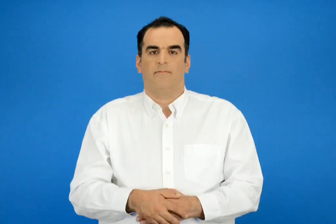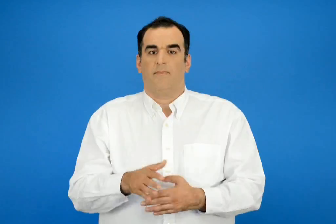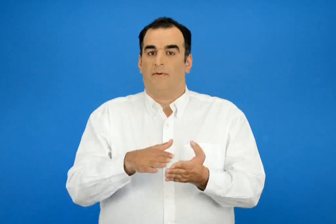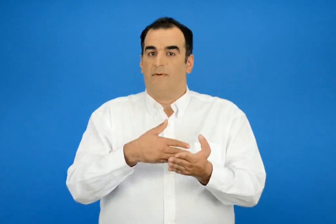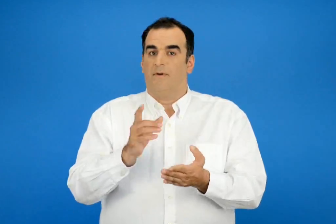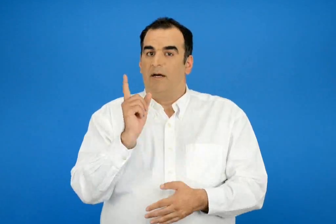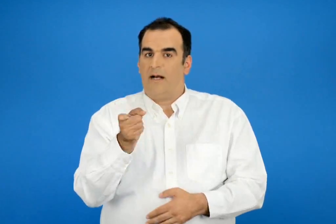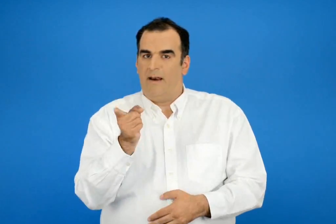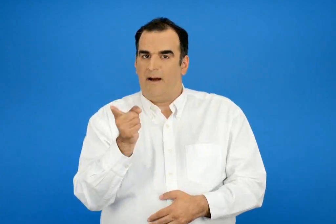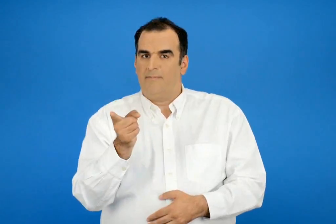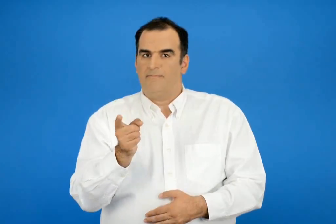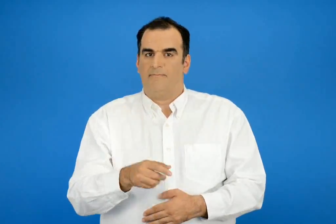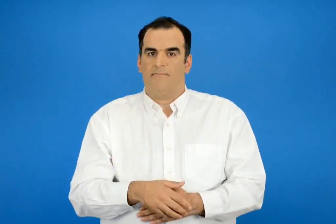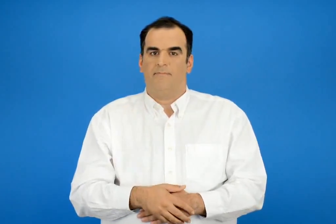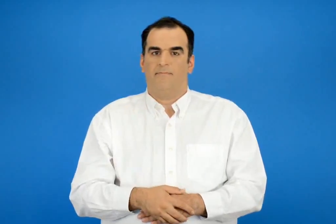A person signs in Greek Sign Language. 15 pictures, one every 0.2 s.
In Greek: γαλανά
